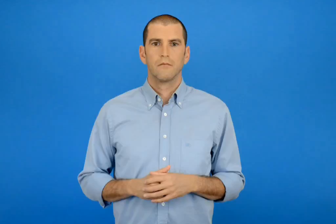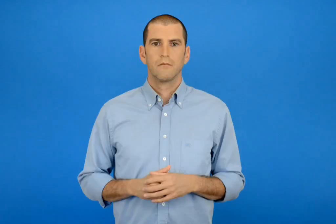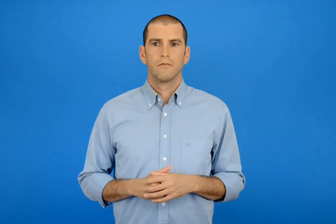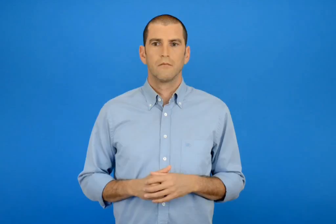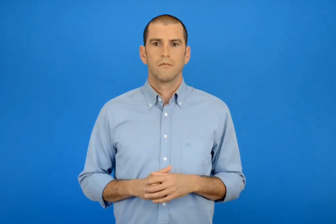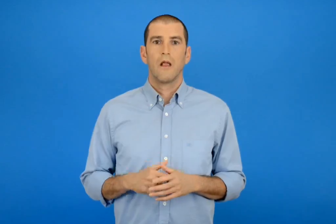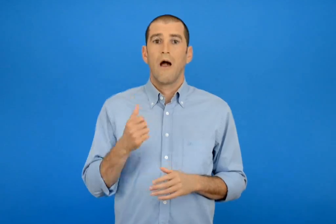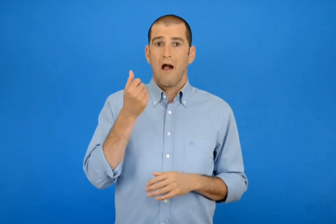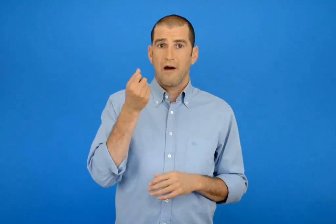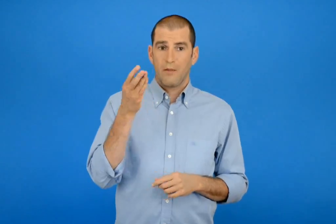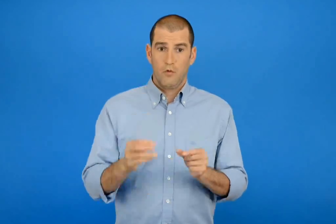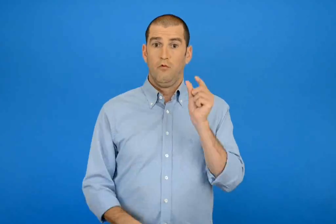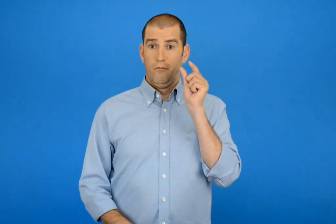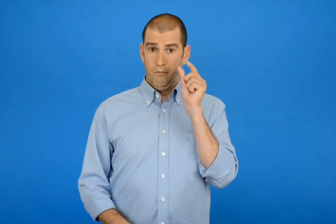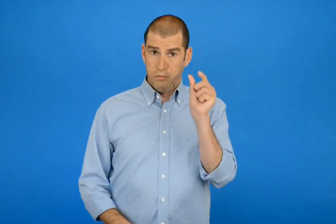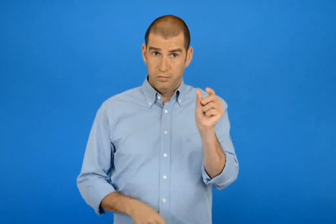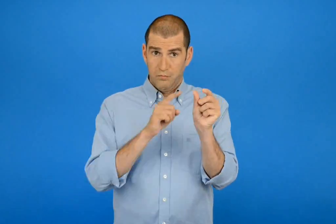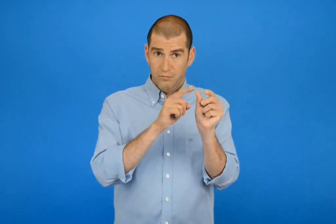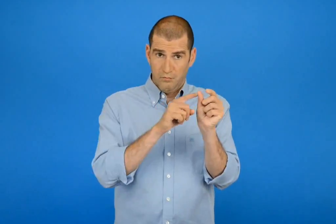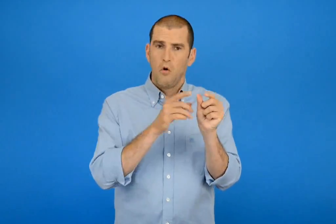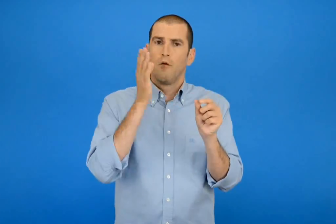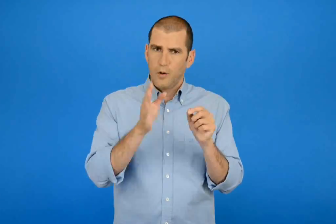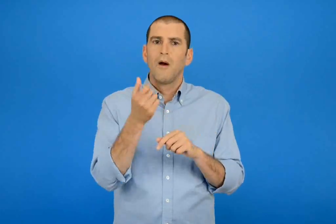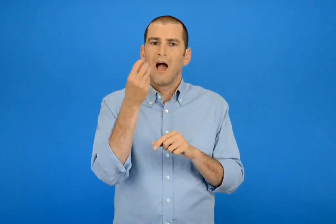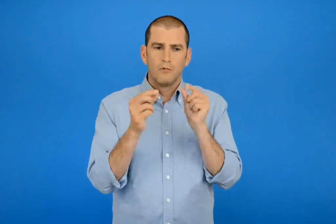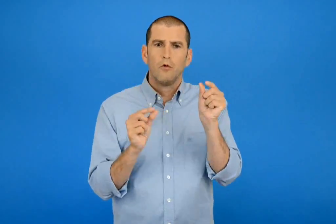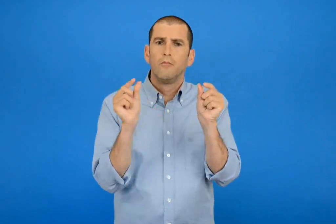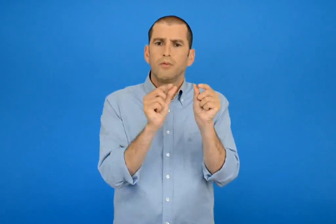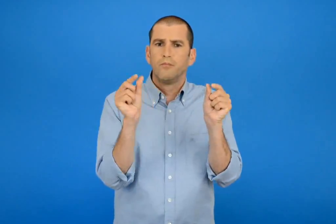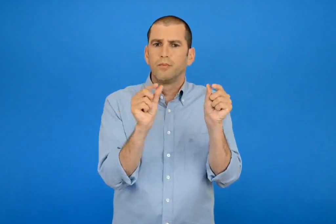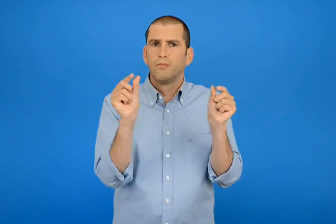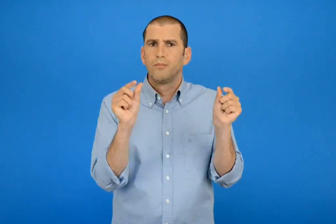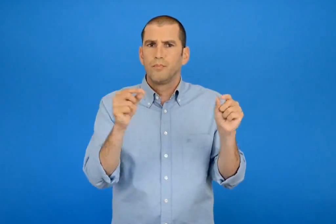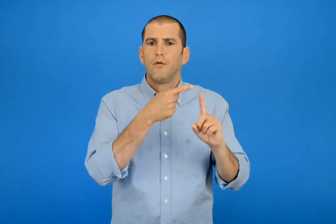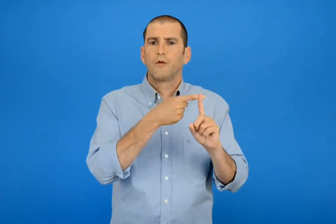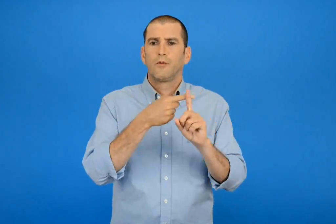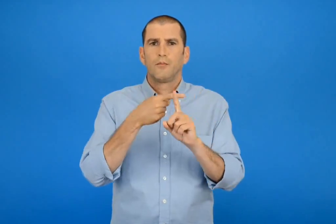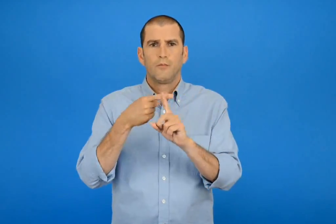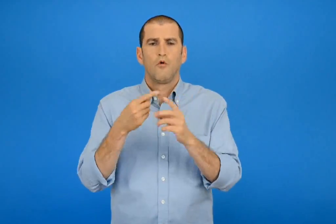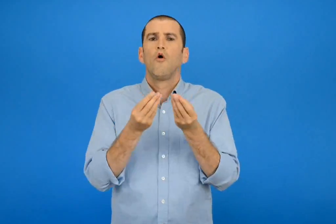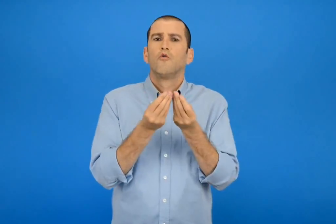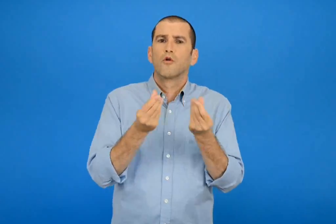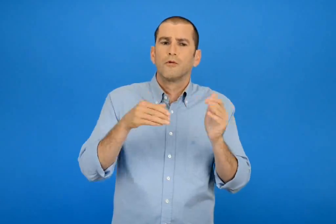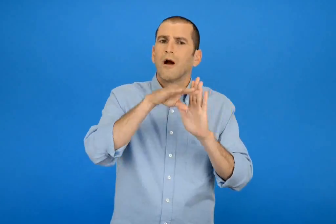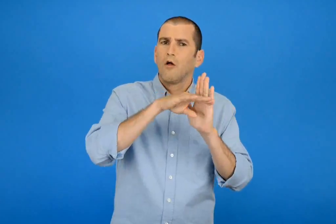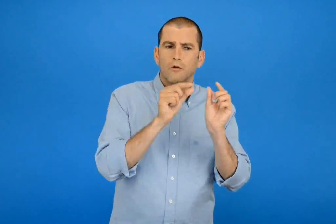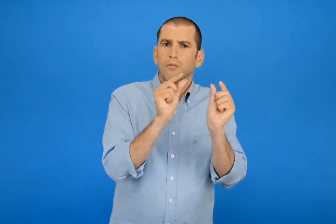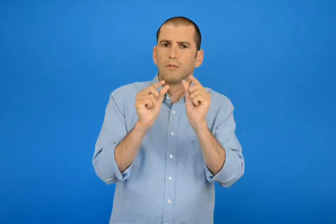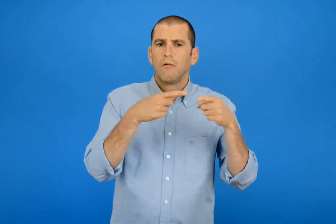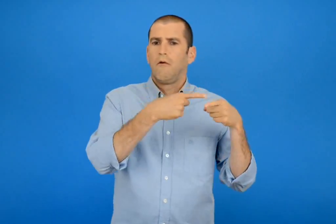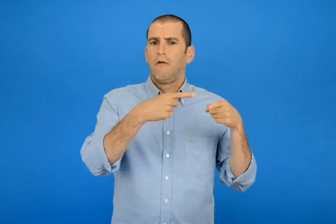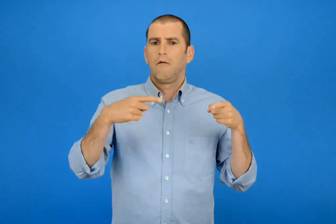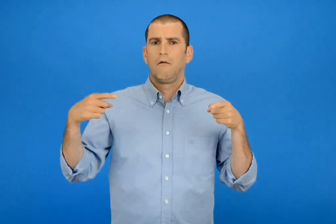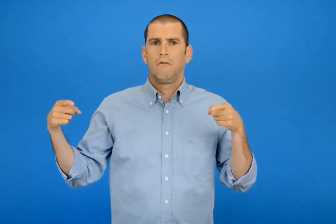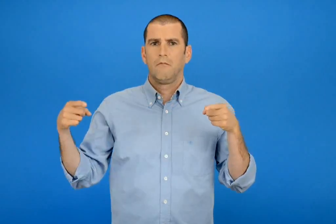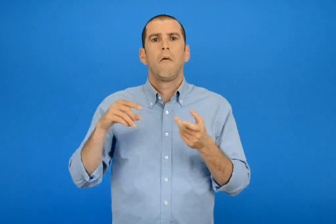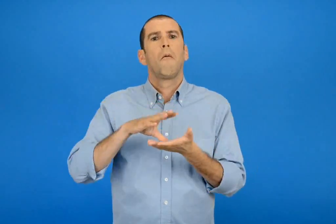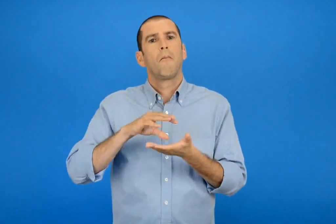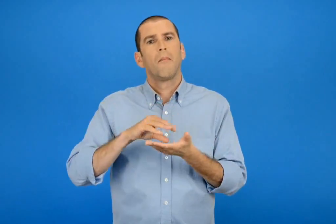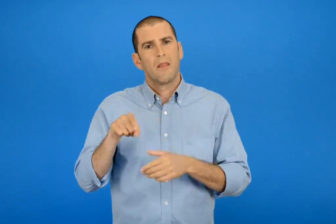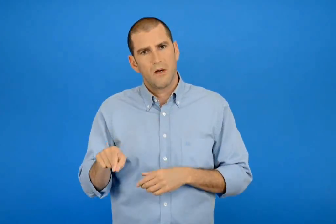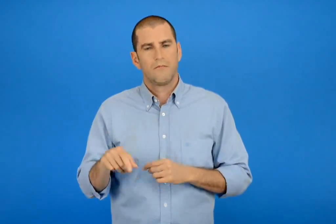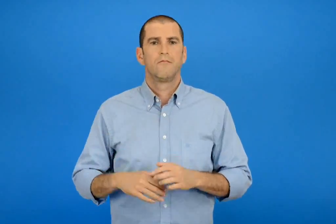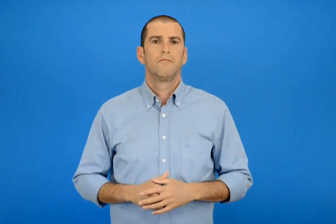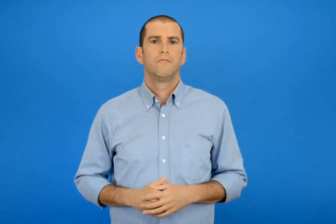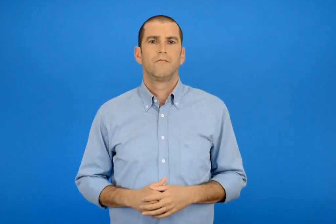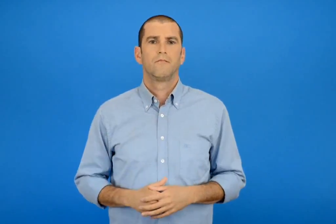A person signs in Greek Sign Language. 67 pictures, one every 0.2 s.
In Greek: για να φτιάξουμε έναν αριθμό μπορούμε να προσθέσουμε άλλους αριθμούς ακολουθώντας πολλούς διαφορετικούς κανόνες παραδείγματα
